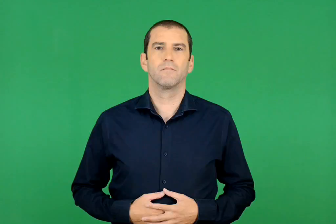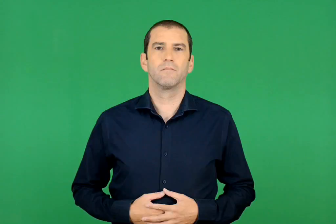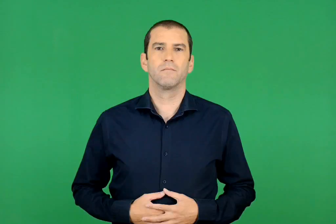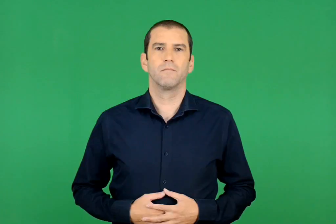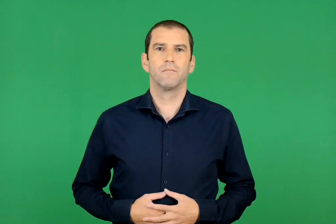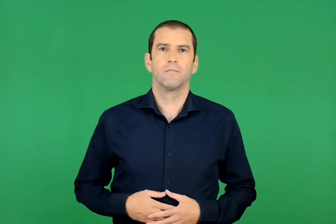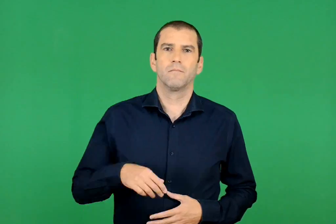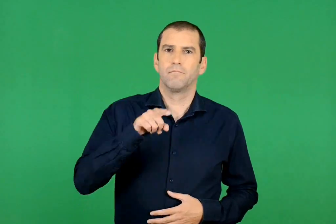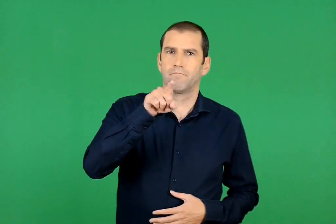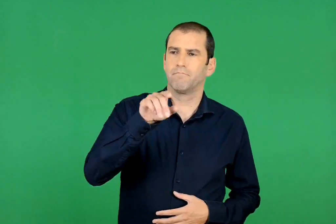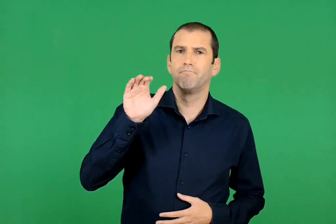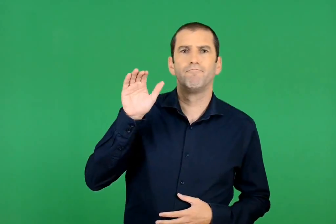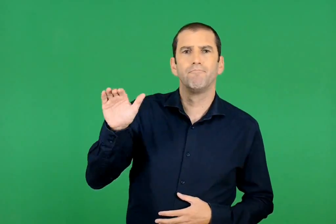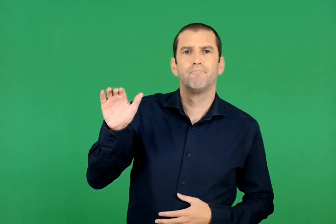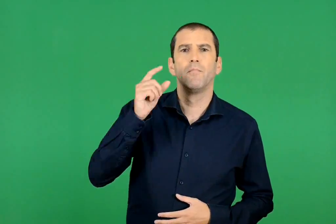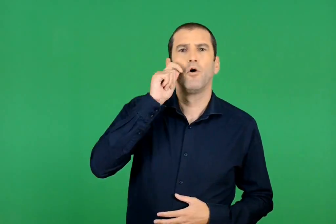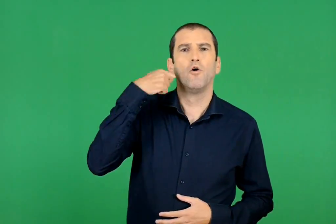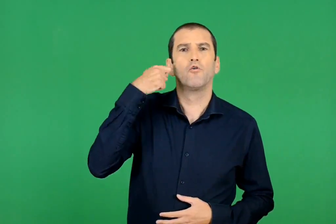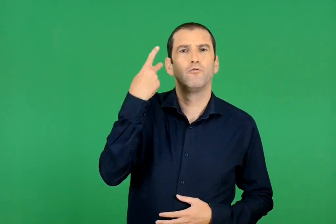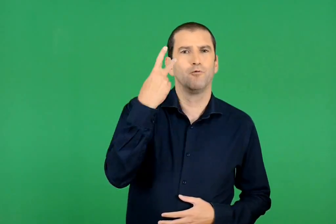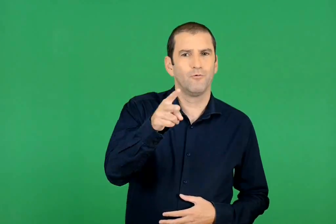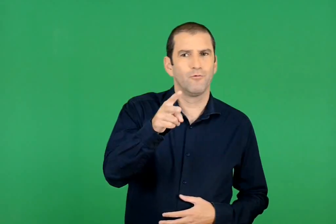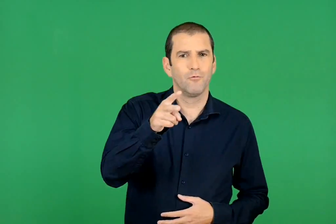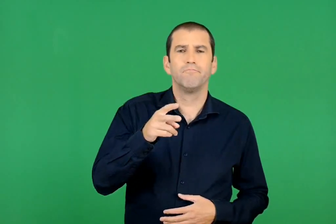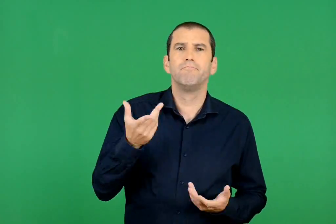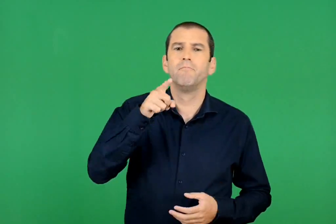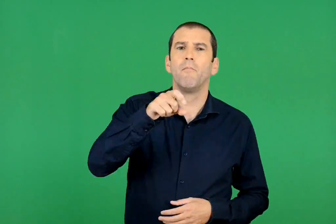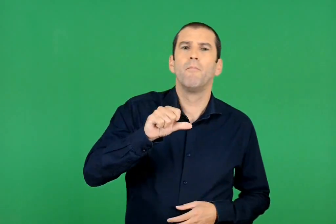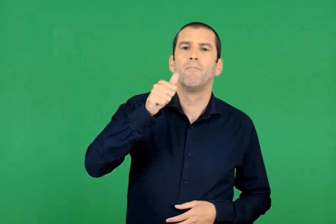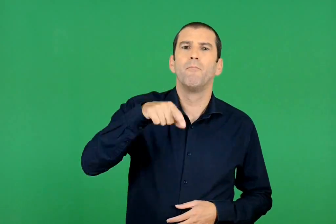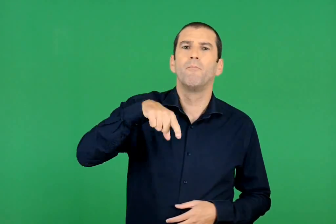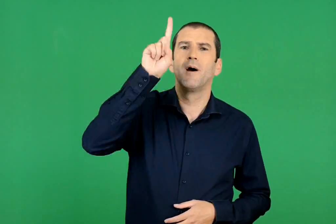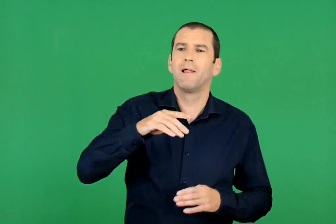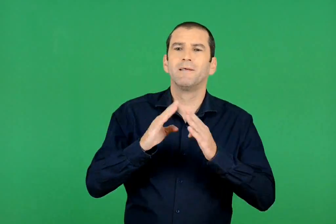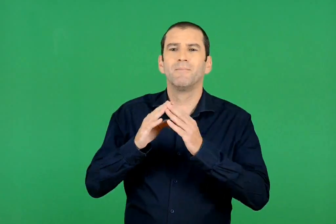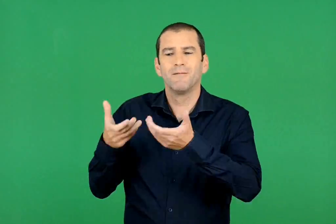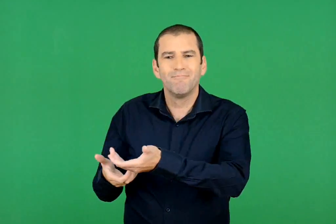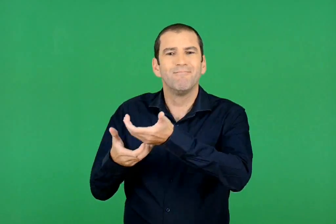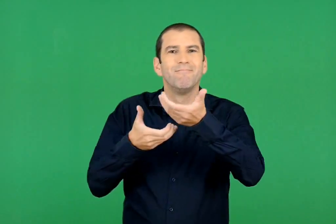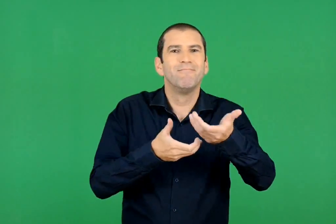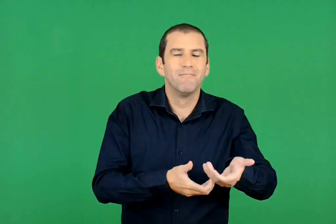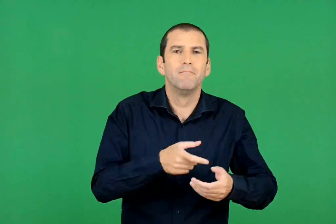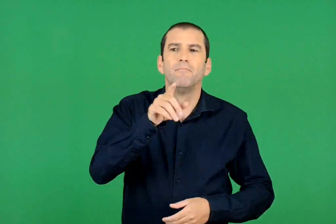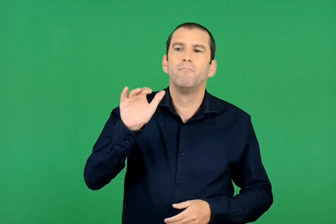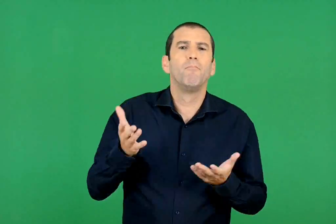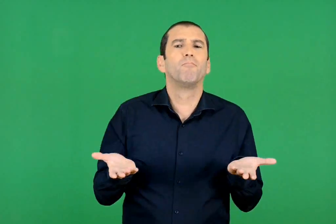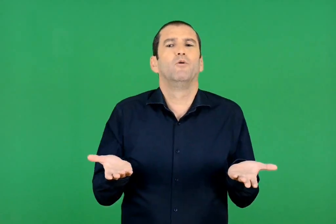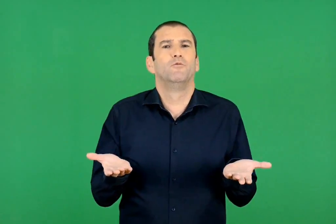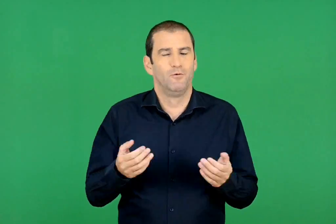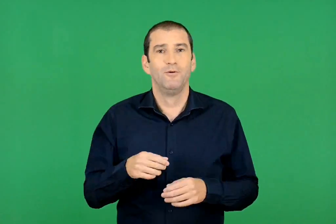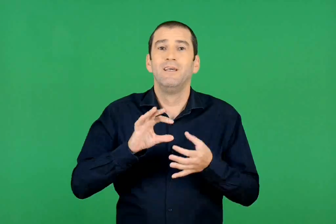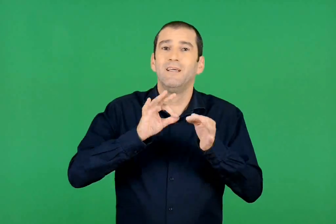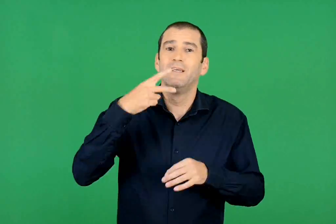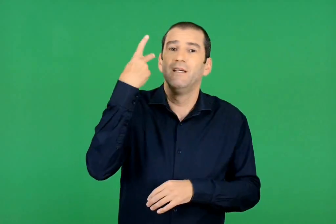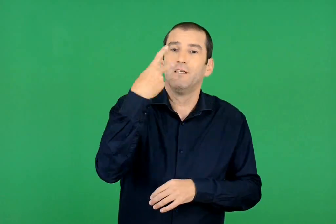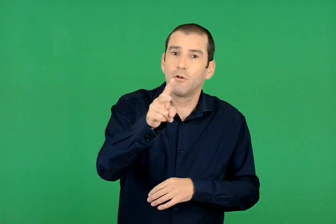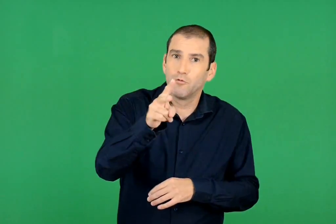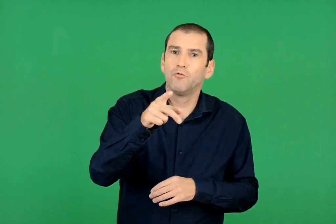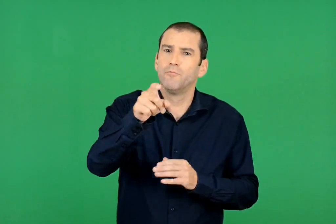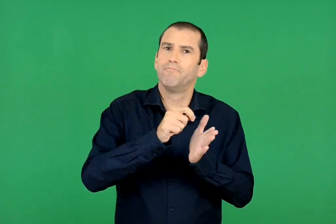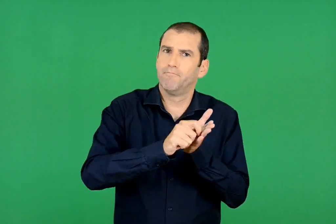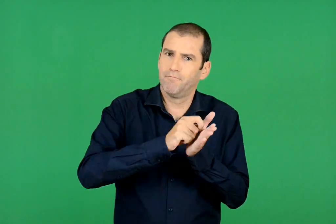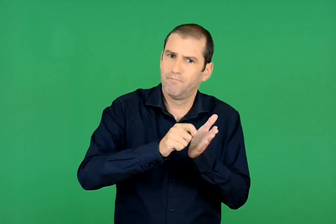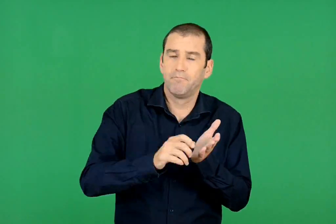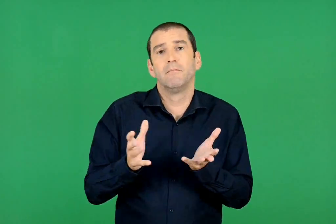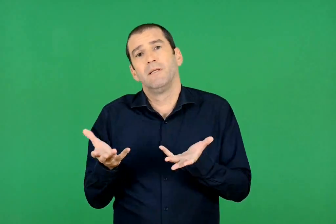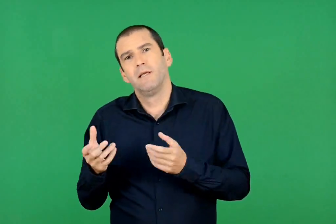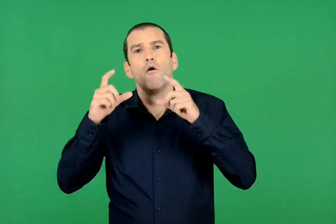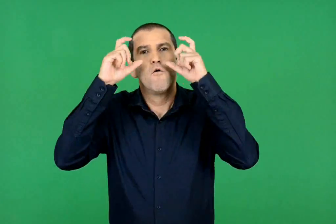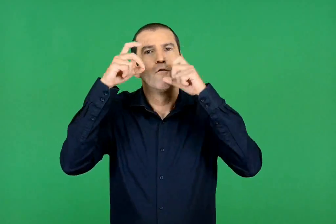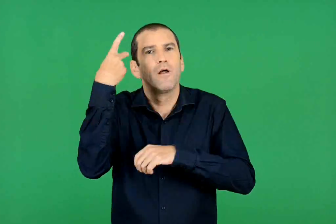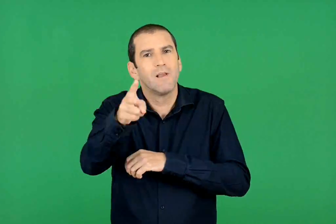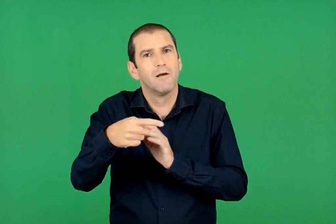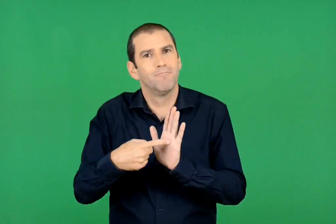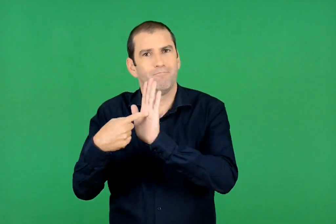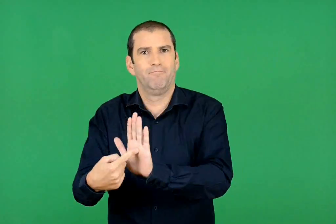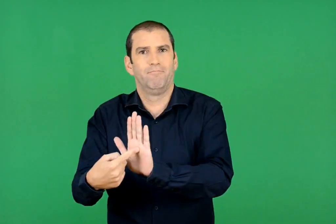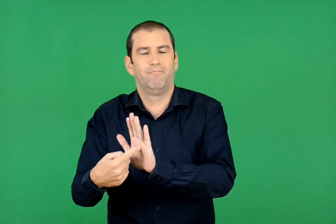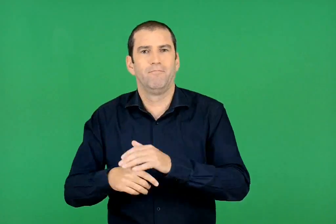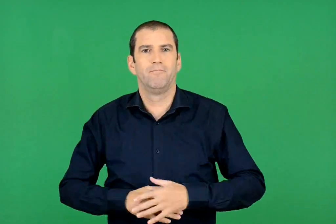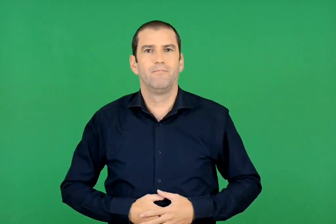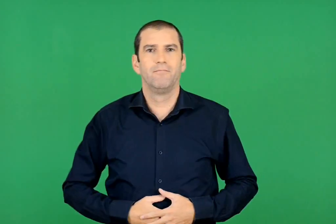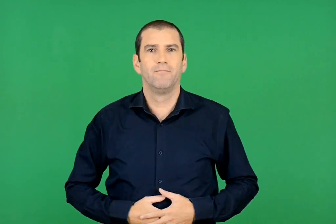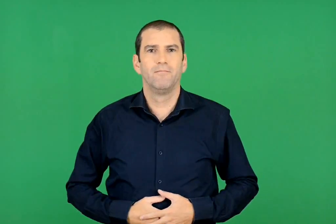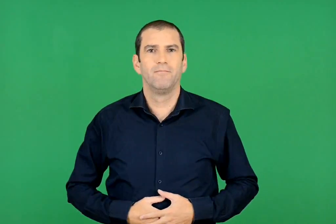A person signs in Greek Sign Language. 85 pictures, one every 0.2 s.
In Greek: να ρωτήσεις τους γονείς σου πώς ήταν η πρώτη μέρα που ήρθες εσύ στο σπίτι σου. να γράψεις την ιστορία σου ή να την παρουσιάσεις με φωτογραφίες σου
